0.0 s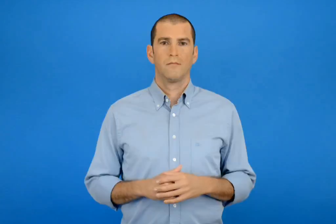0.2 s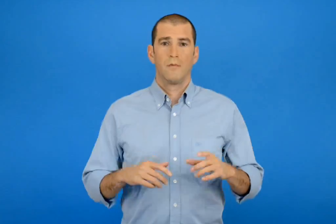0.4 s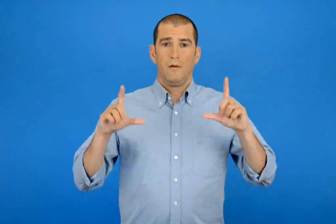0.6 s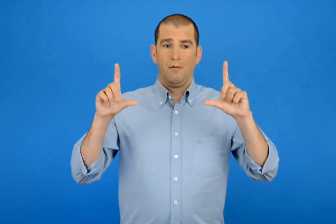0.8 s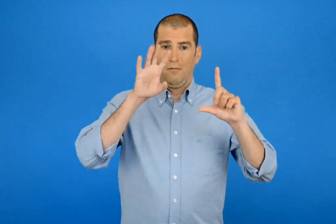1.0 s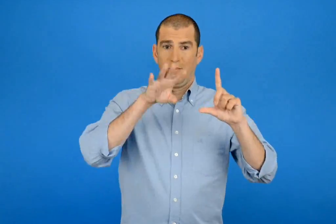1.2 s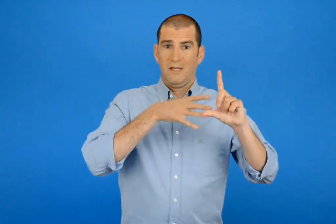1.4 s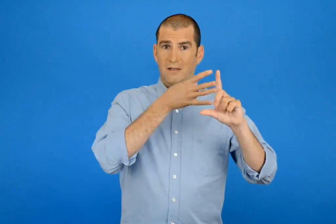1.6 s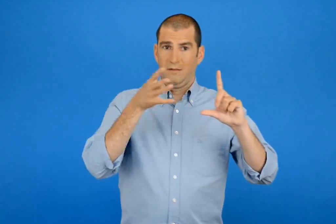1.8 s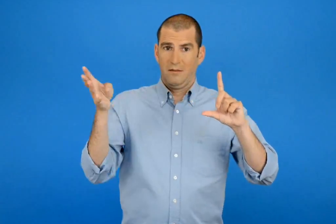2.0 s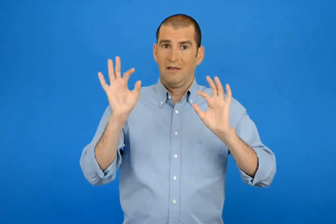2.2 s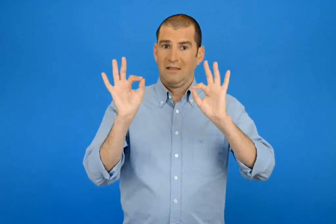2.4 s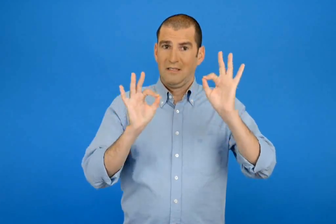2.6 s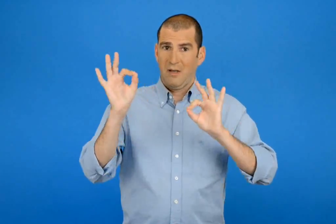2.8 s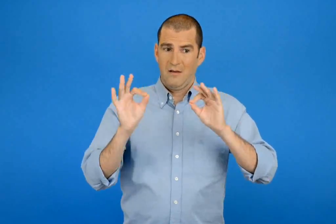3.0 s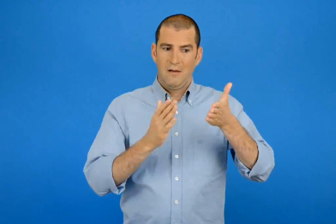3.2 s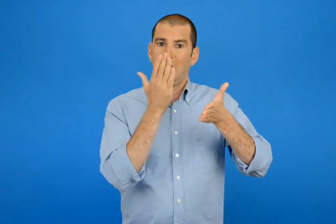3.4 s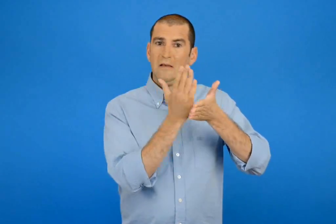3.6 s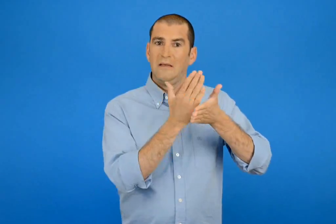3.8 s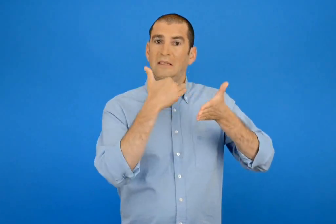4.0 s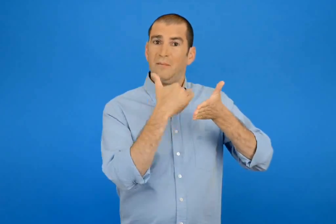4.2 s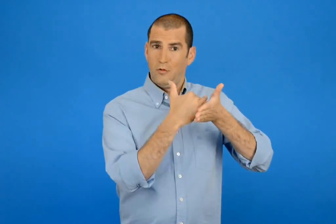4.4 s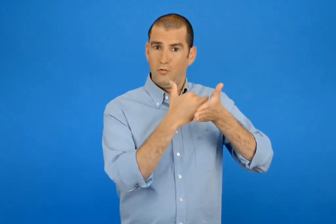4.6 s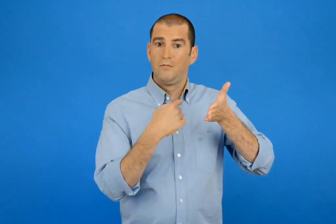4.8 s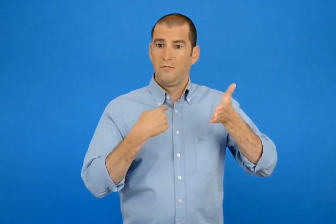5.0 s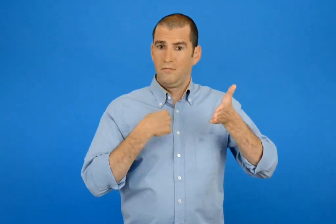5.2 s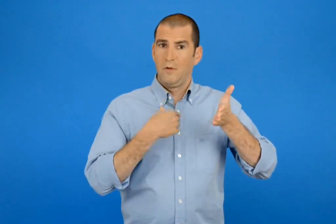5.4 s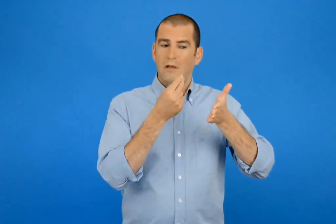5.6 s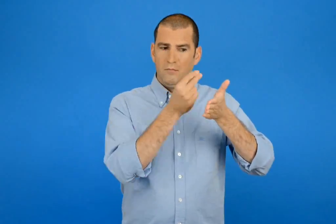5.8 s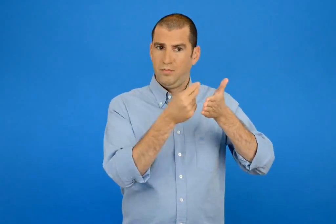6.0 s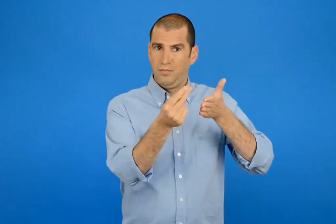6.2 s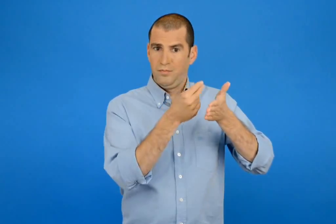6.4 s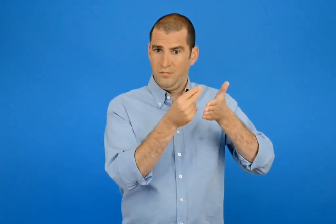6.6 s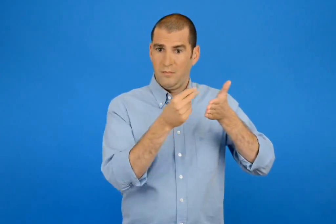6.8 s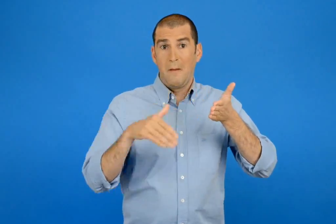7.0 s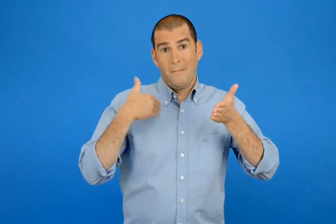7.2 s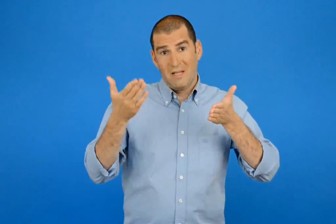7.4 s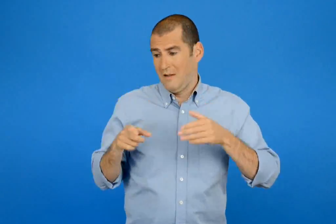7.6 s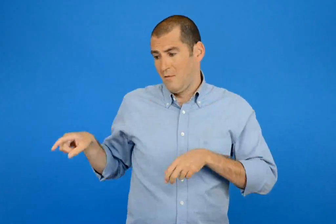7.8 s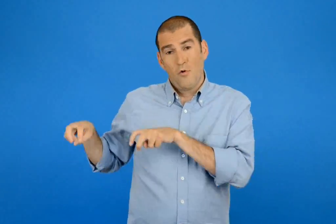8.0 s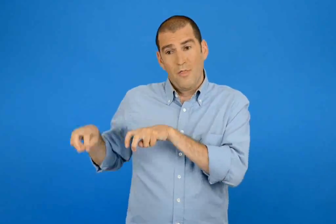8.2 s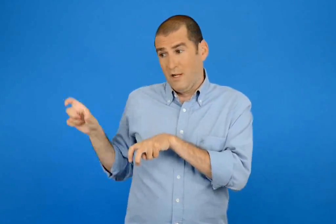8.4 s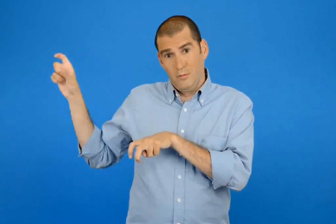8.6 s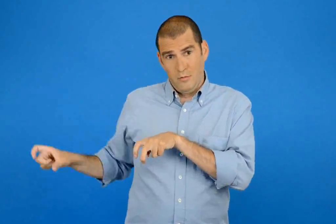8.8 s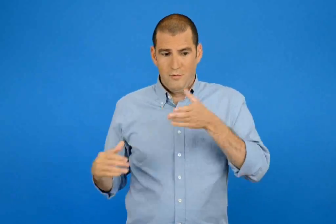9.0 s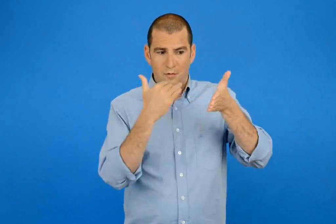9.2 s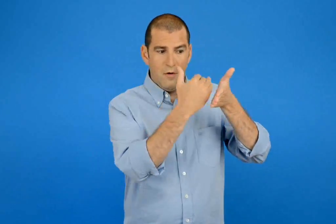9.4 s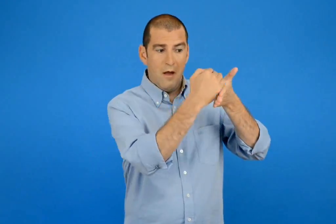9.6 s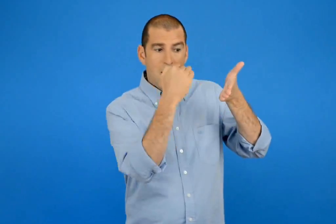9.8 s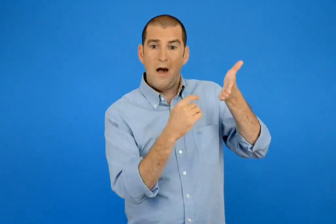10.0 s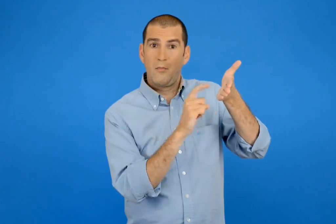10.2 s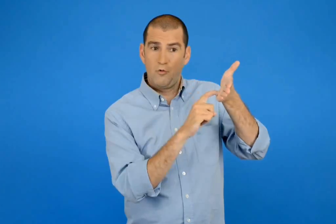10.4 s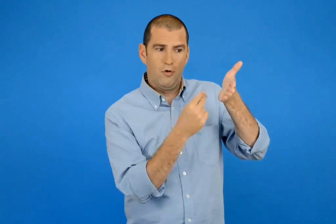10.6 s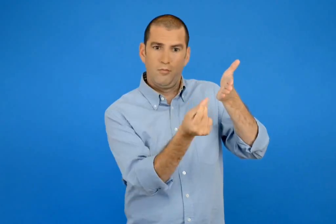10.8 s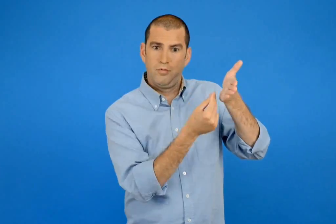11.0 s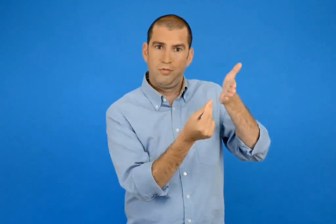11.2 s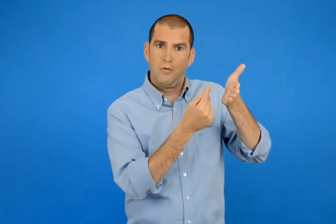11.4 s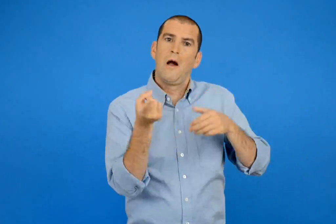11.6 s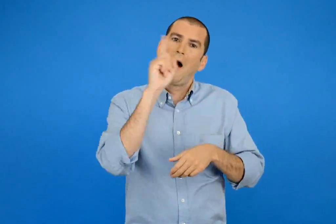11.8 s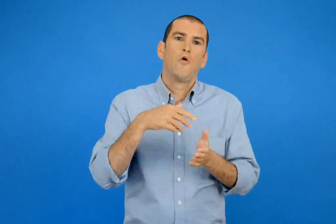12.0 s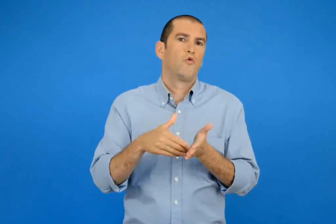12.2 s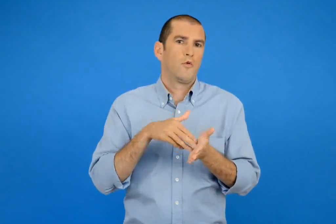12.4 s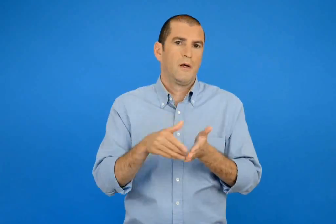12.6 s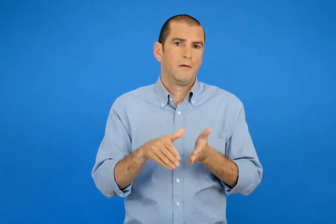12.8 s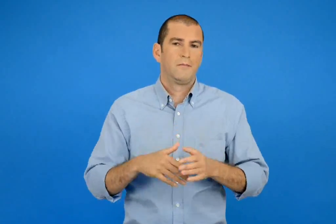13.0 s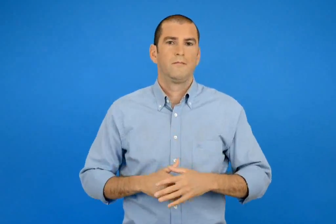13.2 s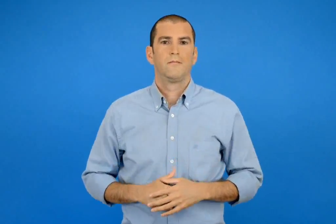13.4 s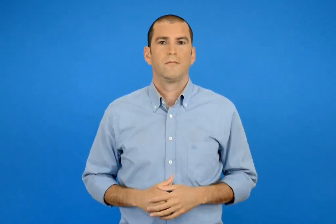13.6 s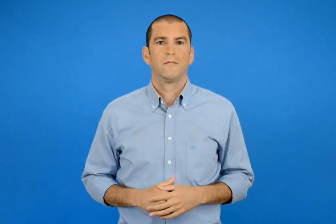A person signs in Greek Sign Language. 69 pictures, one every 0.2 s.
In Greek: εγώ συμπληρώνω το συμμετρικό του σχήματος στη συνέχεια ο διπλανός μου συμπληρώνει το συμμετρικό του από κάτω με άλλο χρώμα
